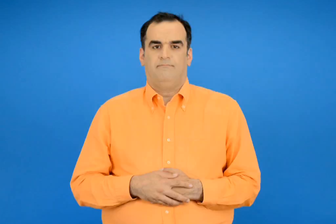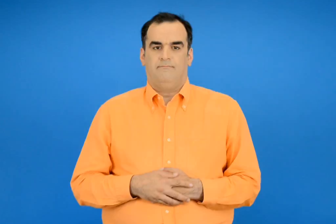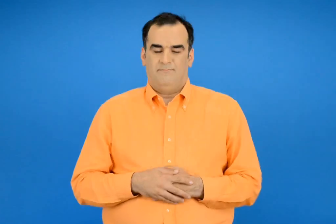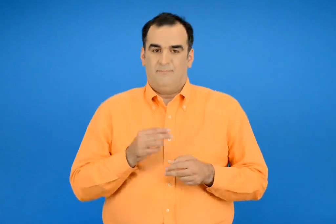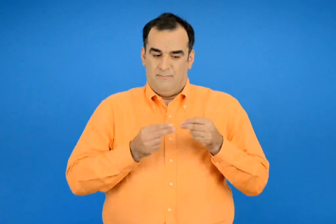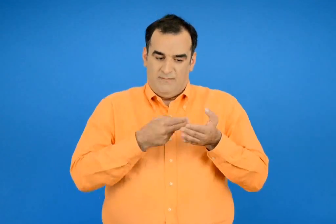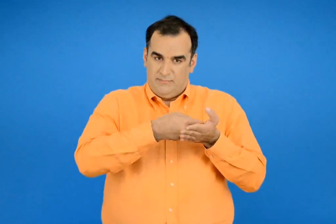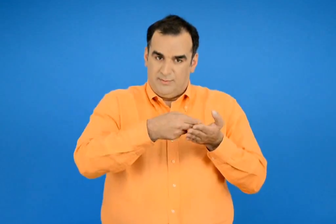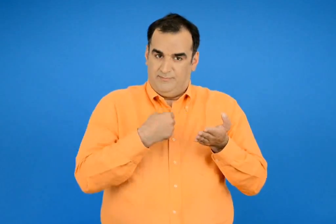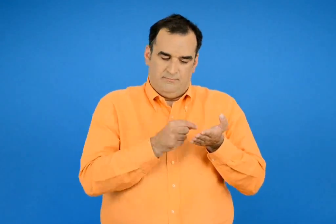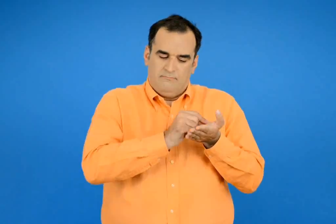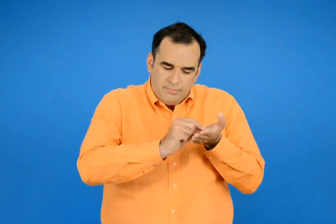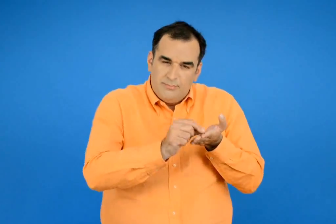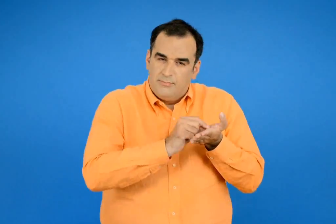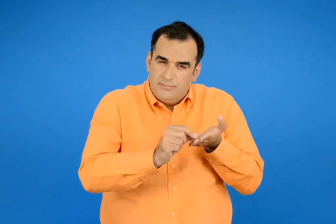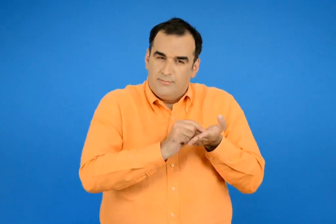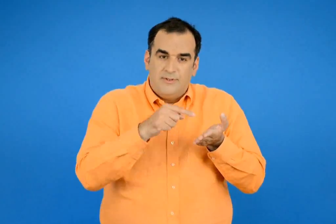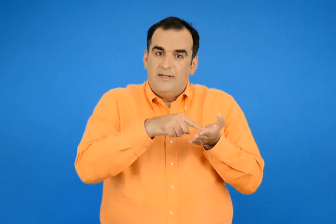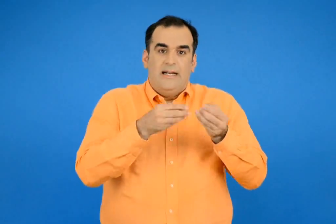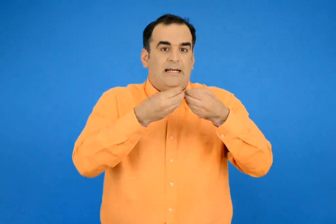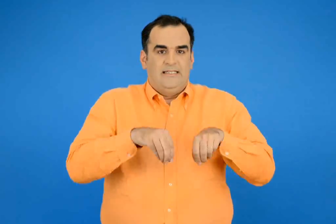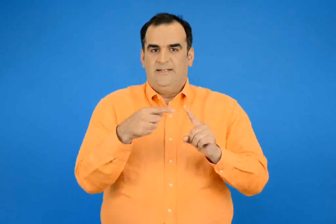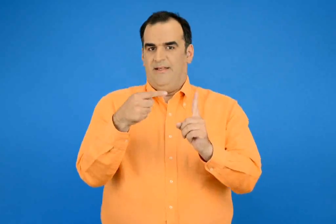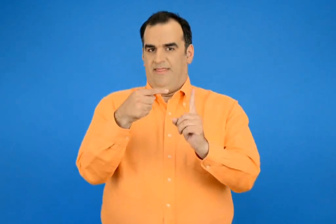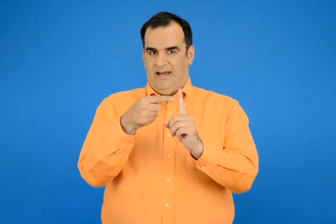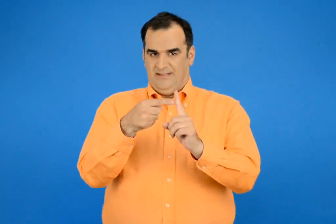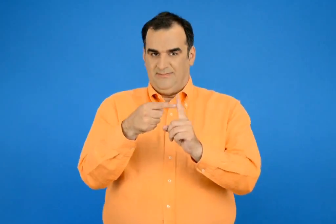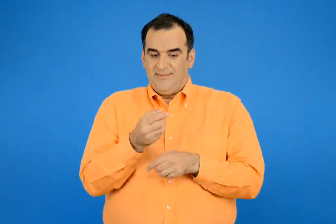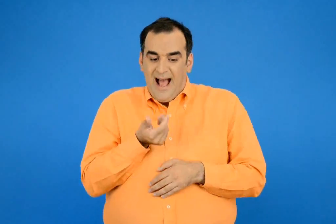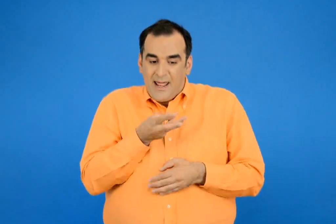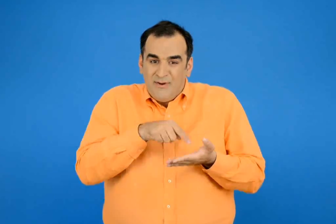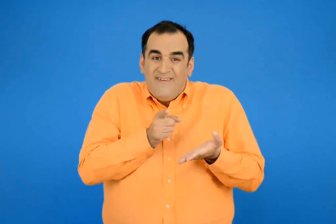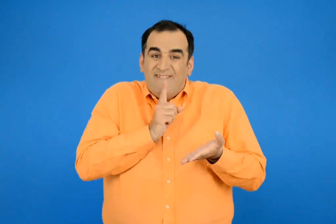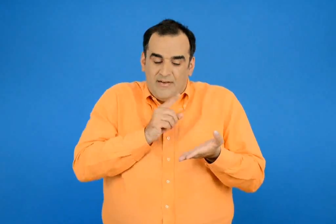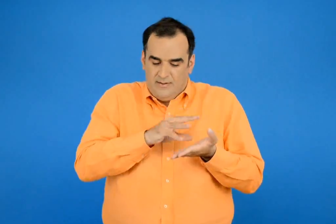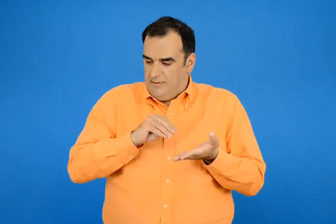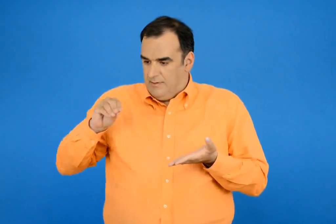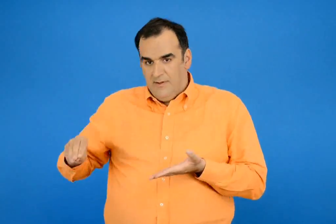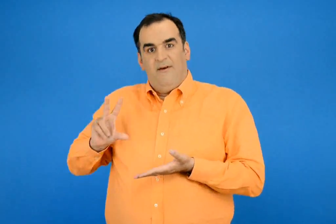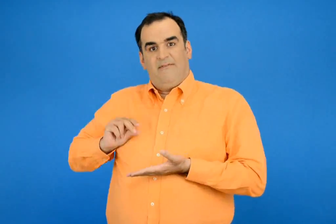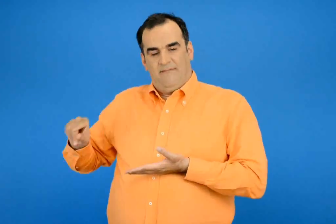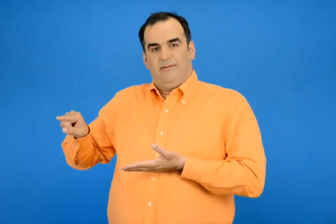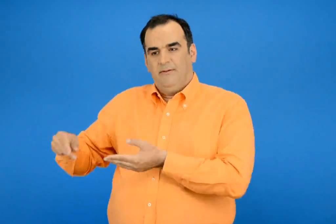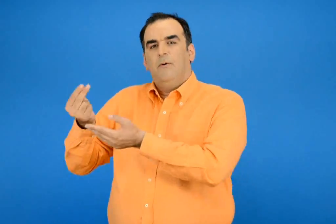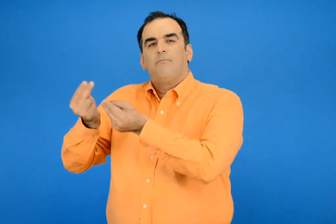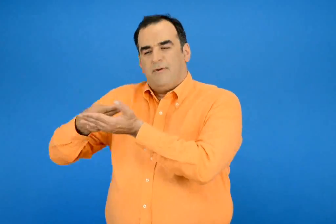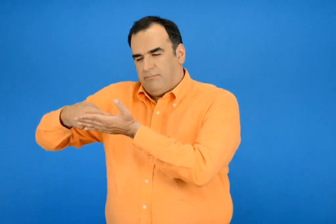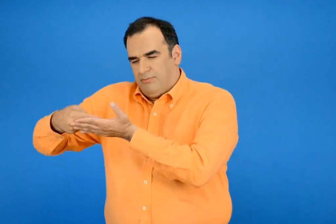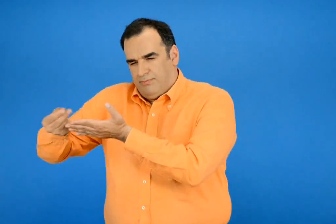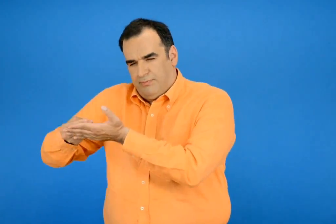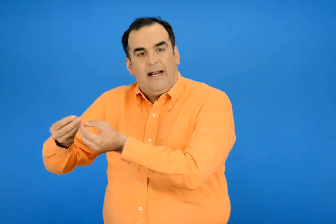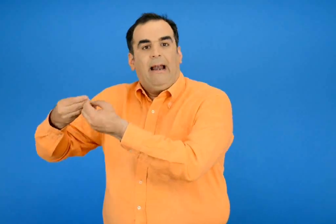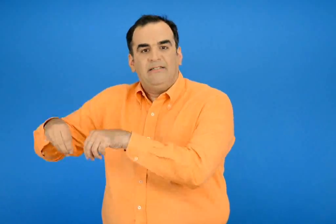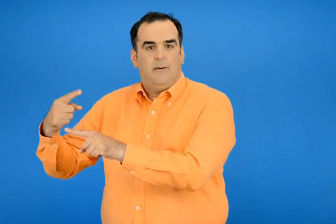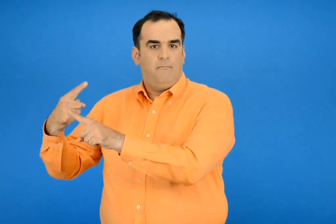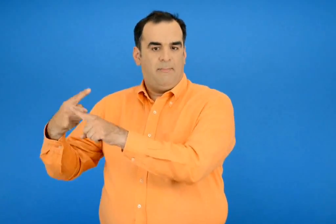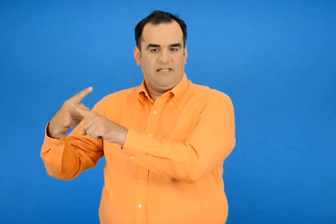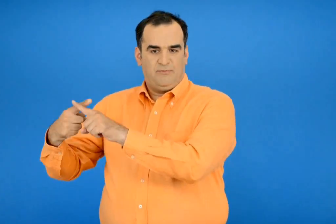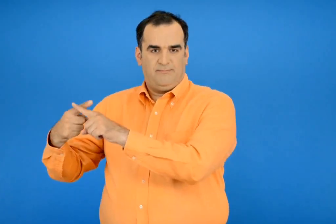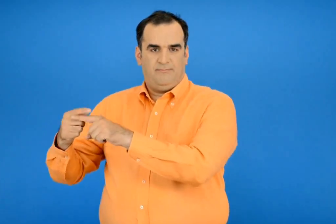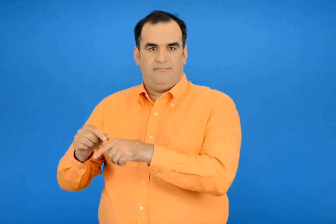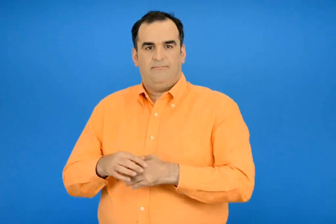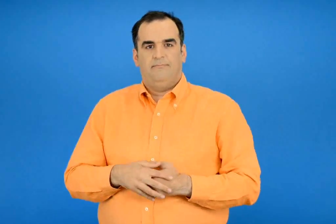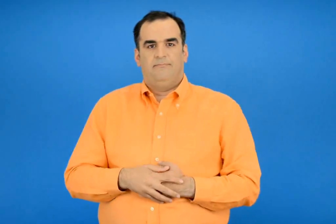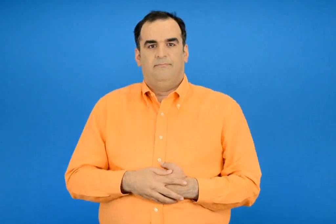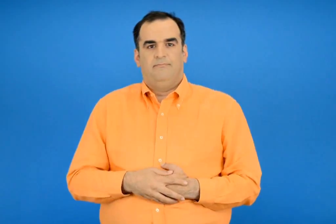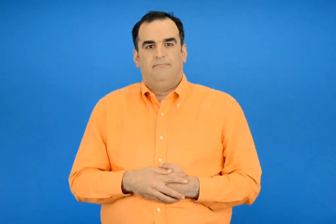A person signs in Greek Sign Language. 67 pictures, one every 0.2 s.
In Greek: φτιάχνω ένα πρόβλημα που λύνεται με διαίρεση ο διπλανός μου με τους ιδίους αριθμούς φτιάχνει ένα πρόβλημα που λύνεται με πολλαπλασιασμό
